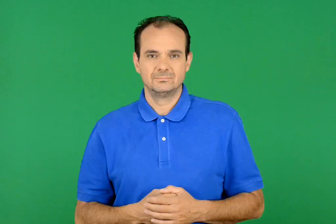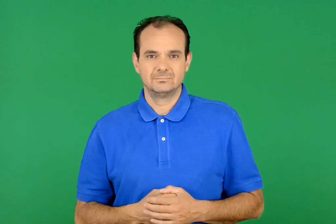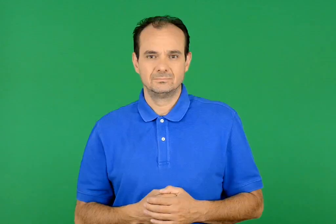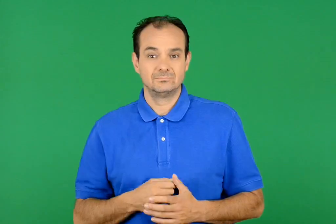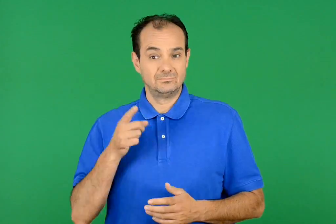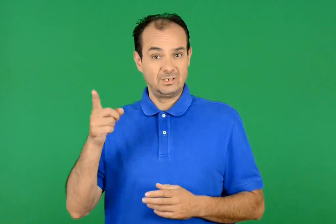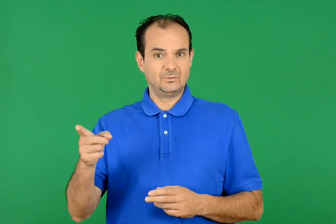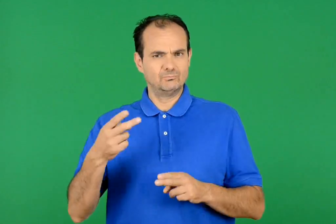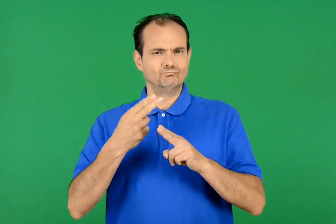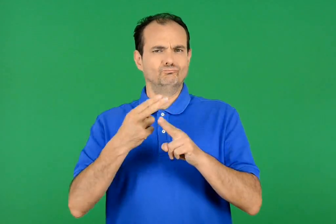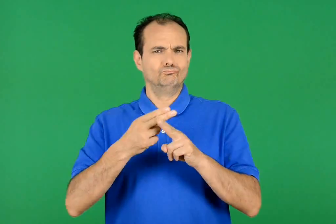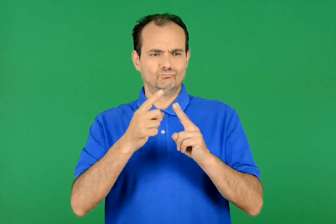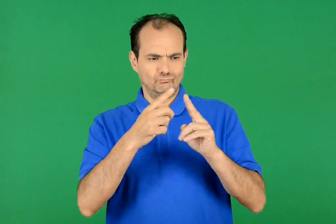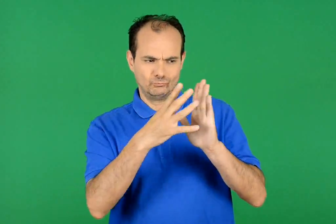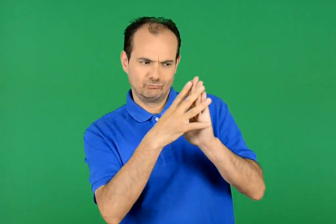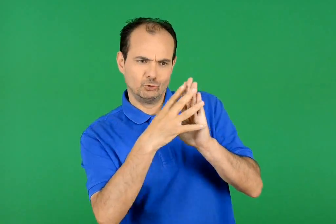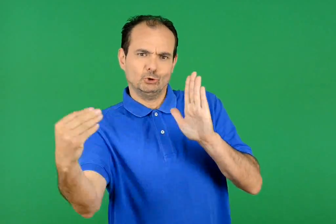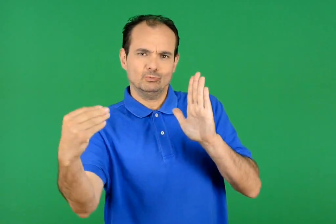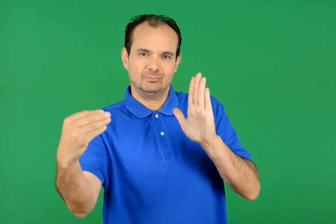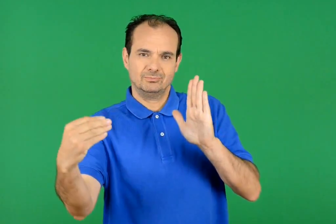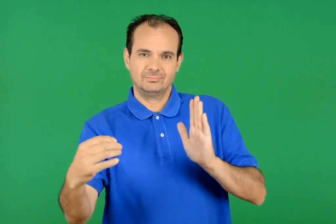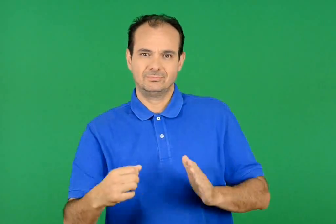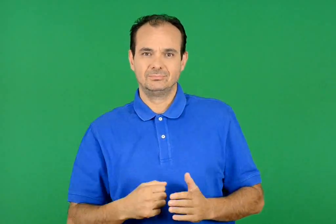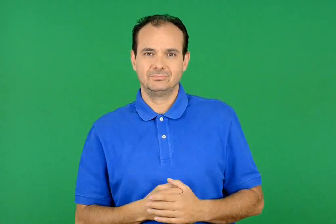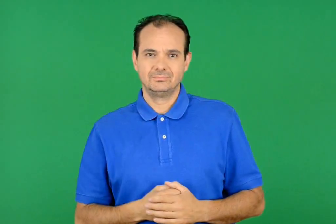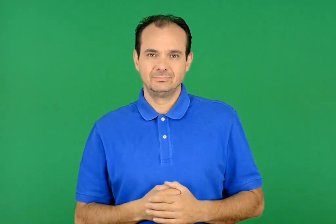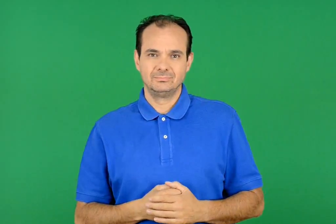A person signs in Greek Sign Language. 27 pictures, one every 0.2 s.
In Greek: αυτός που αξίζει να τον μιμηθεί κανείς
